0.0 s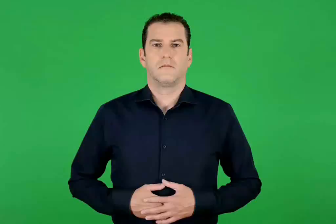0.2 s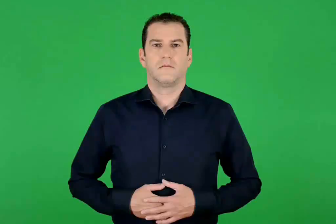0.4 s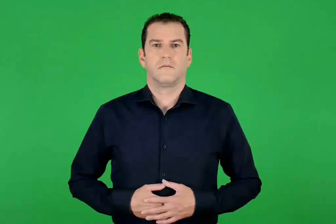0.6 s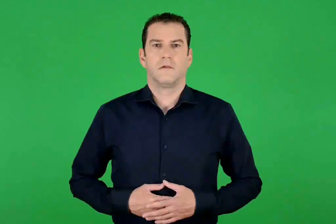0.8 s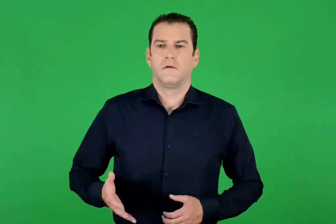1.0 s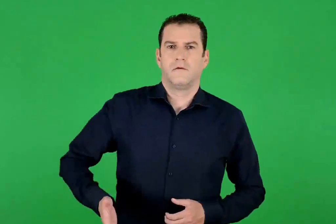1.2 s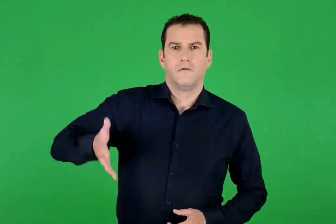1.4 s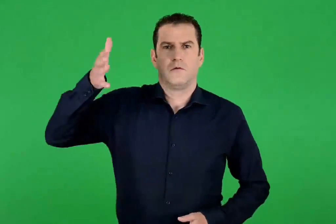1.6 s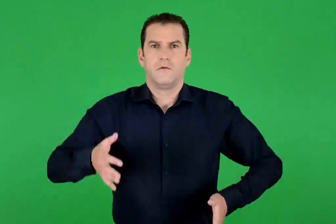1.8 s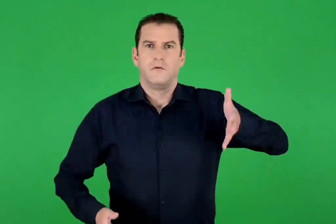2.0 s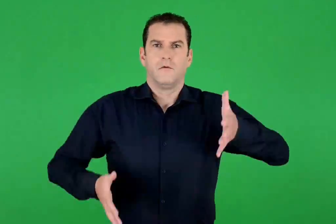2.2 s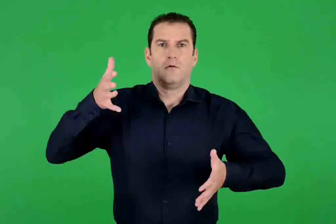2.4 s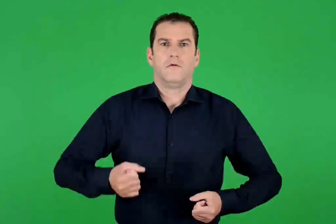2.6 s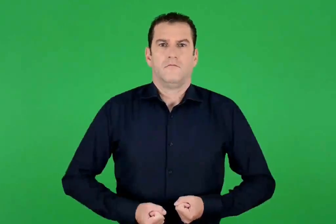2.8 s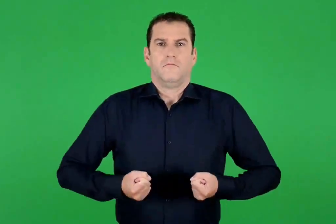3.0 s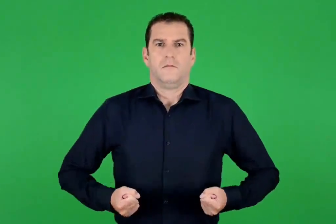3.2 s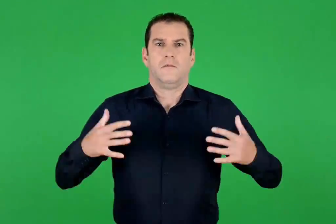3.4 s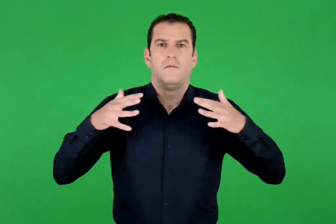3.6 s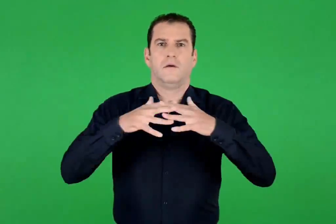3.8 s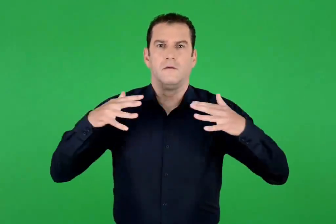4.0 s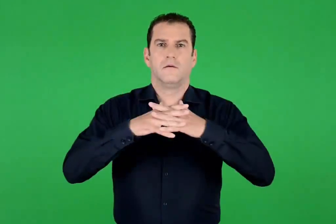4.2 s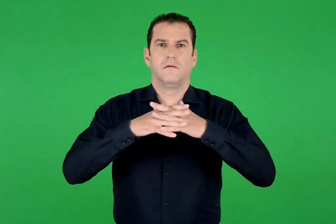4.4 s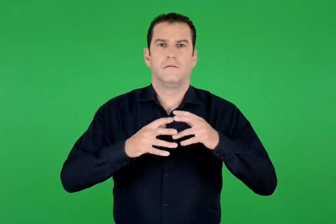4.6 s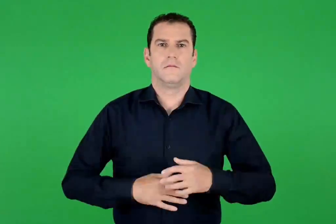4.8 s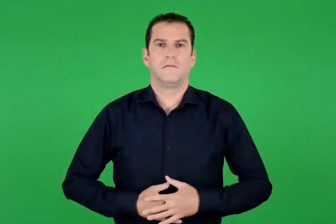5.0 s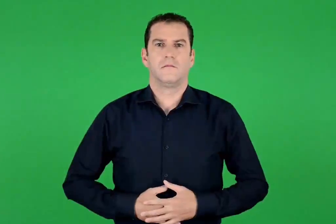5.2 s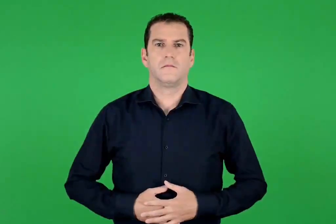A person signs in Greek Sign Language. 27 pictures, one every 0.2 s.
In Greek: η τιτανομαχία
